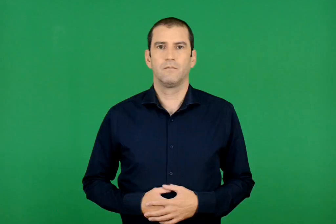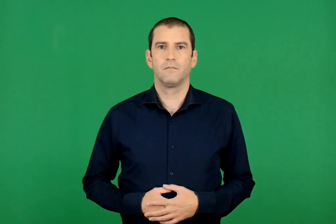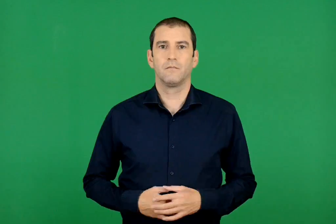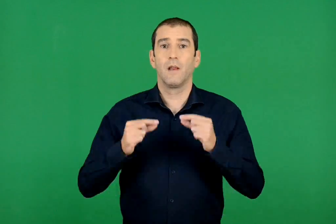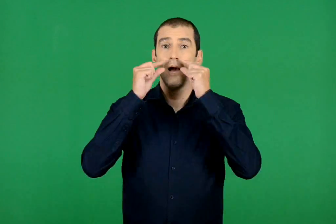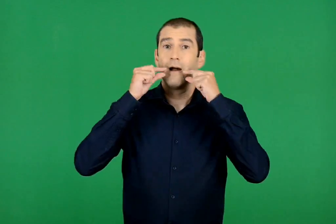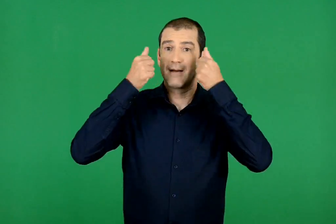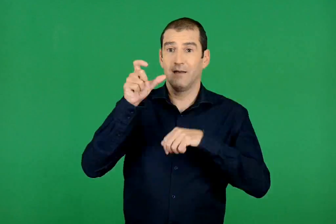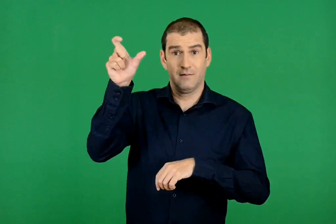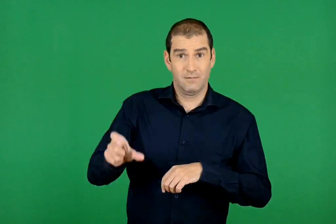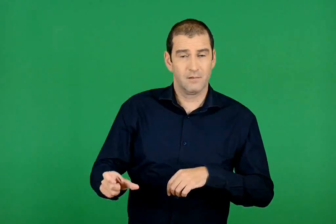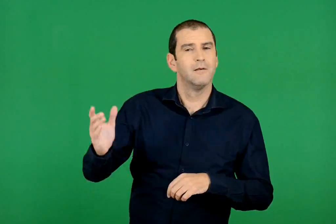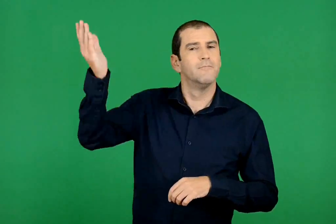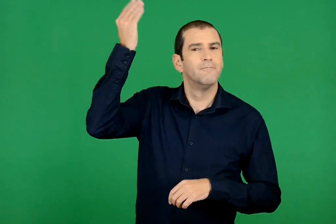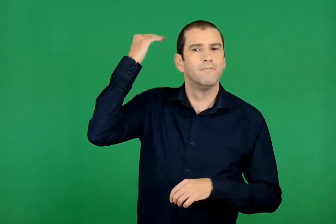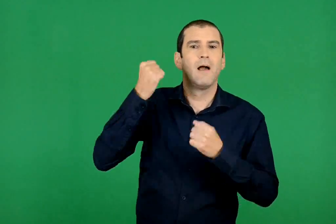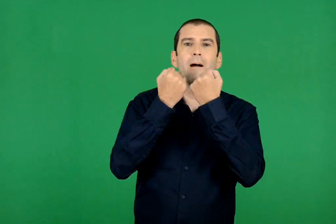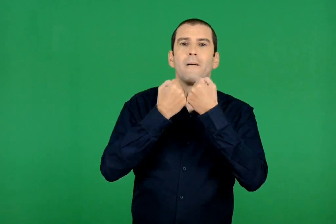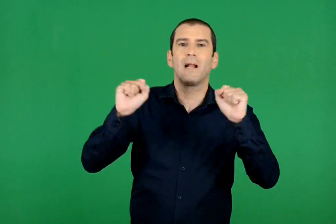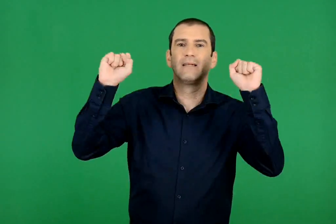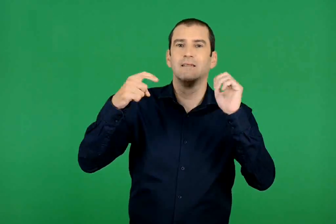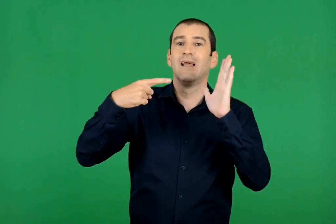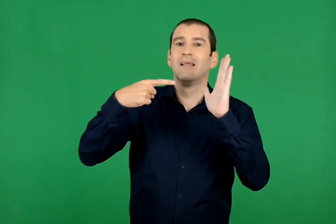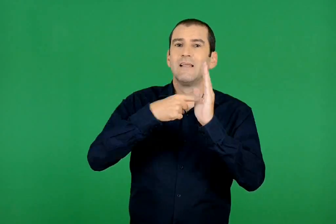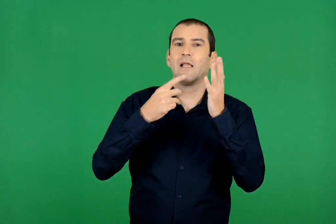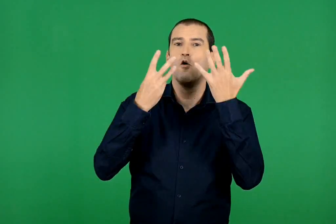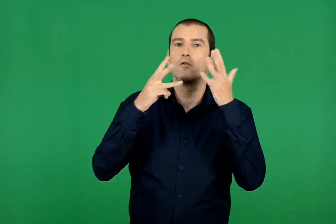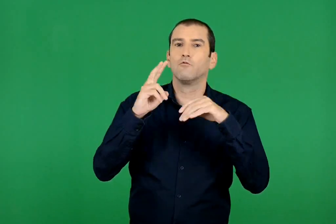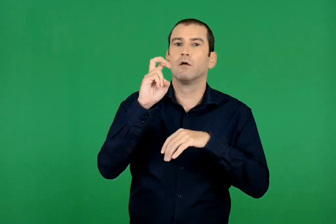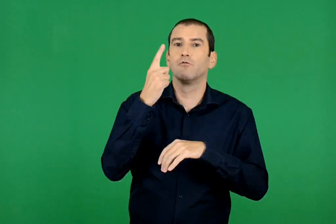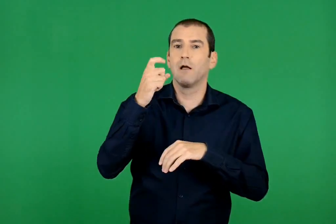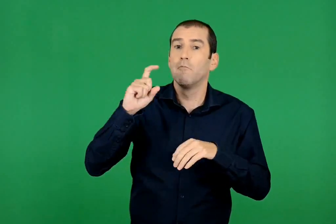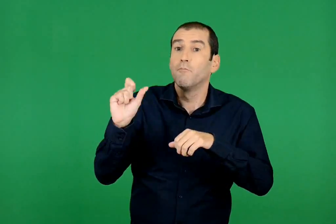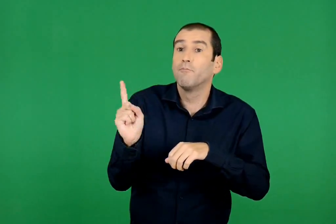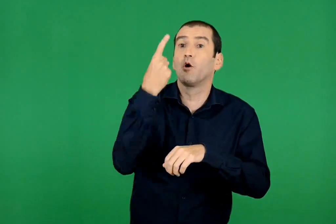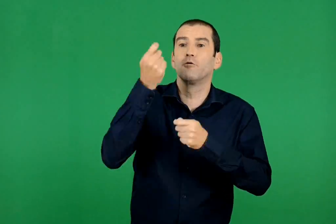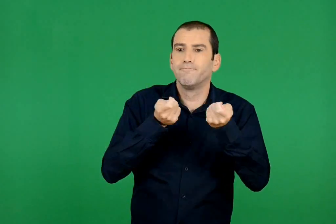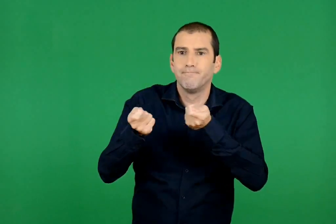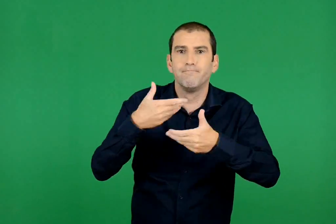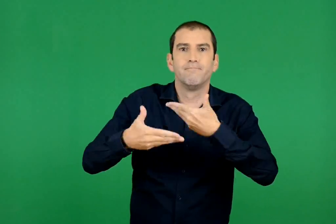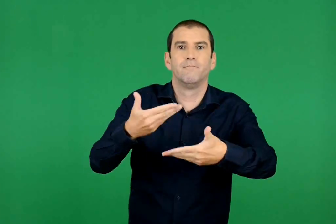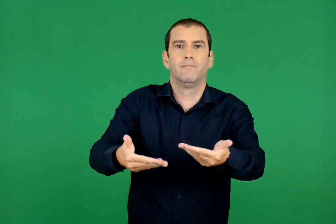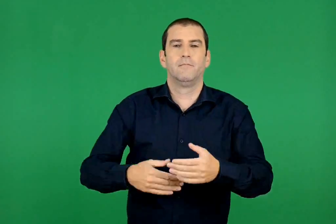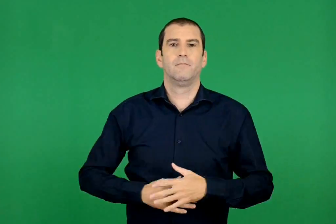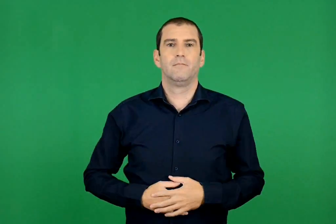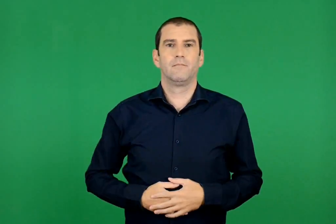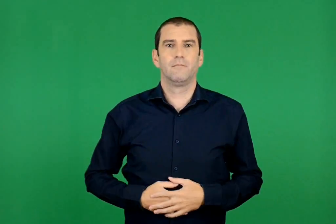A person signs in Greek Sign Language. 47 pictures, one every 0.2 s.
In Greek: ο ρήγας βελεστινλής είναι ένας από τους πρωτοπόρους της επανάστασης του 1821
